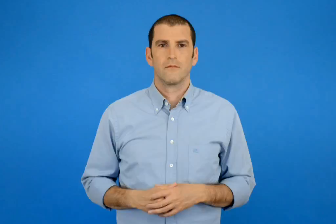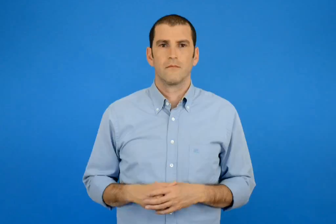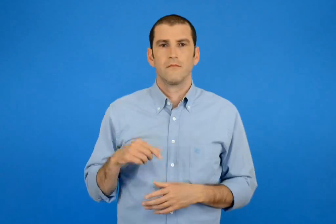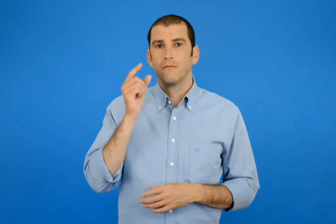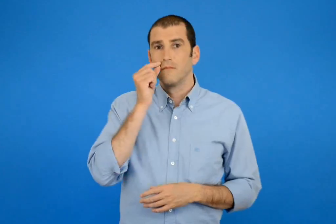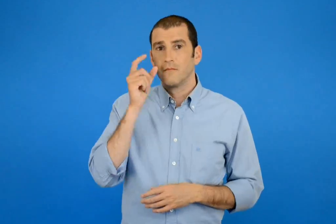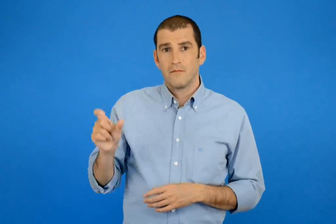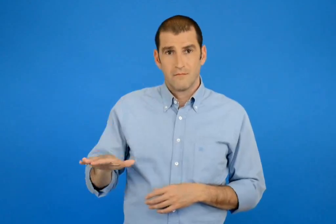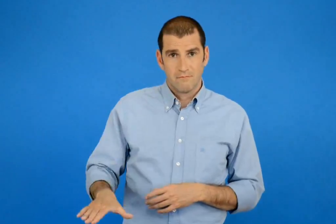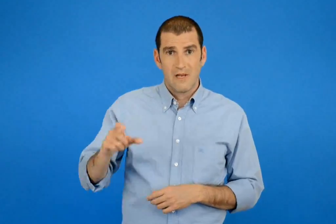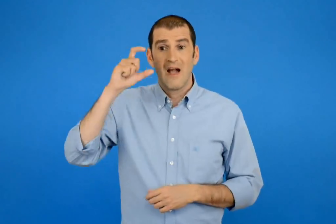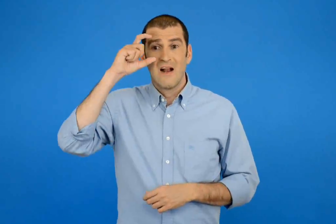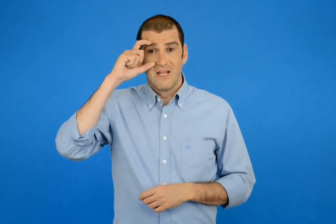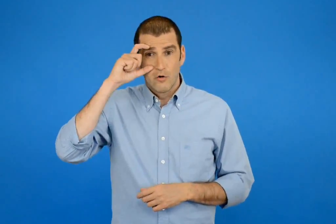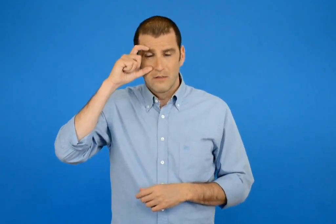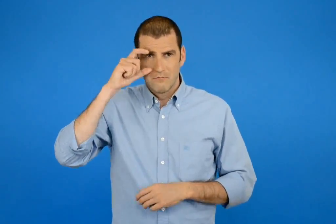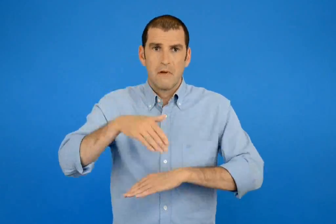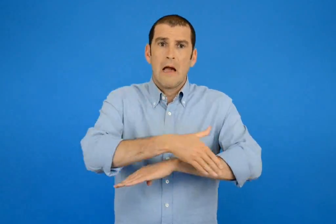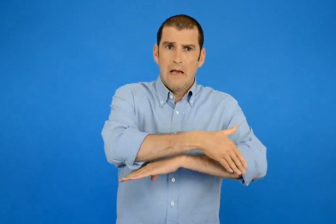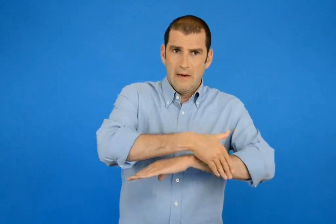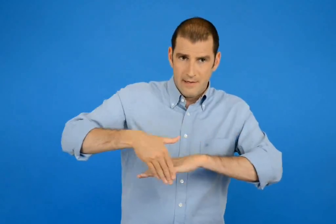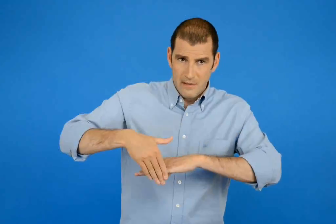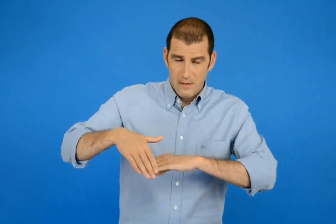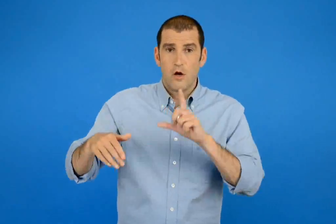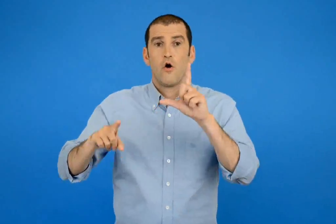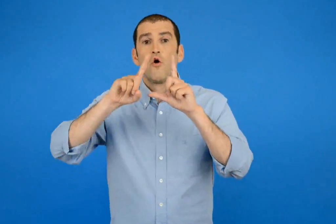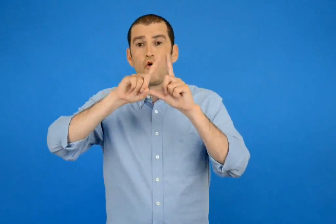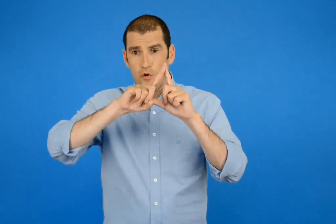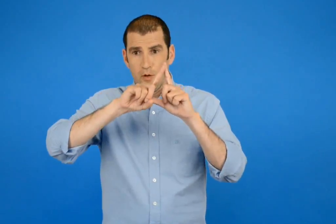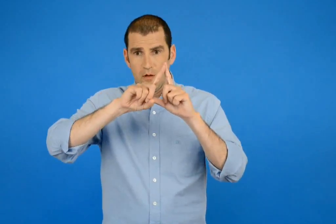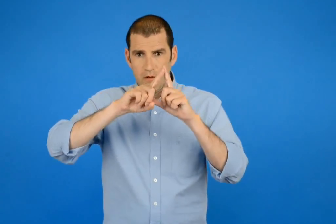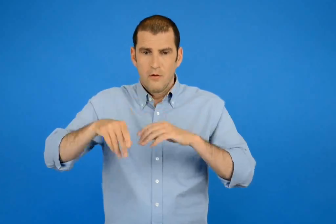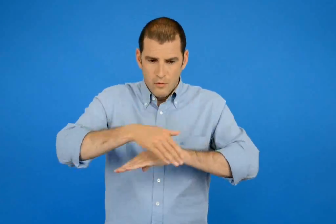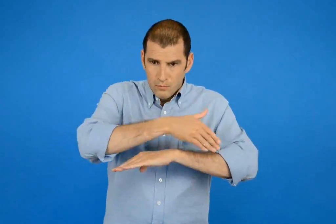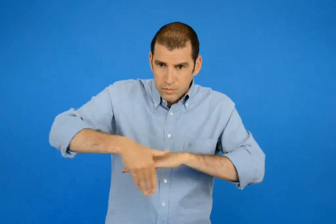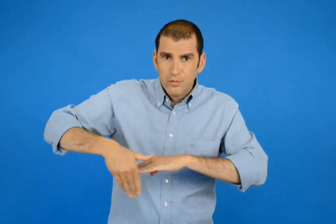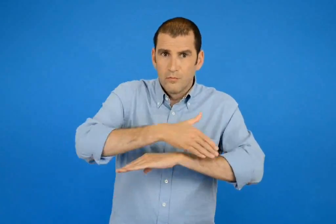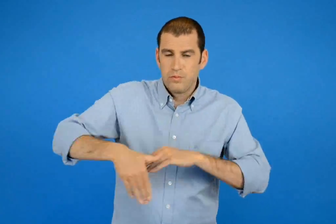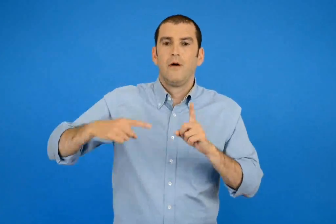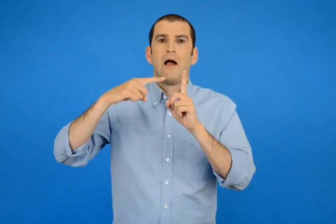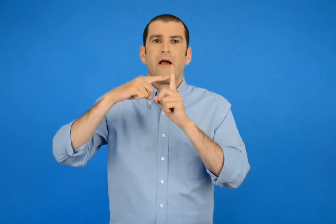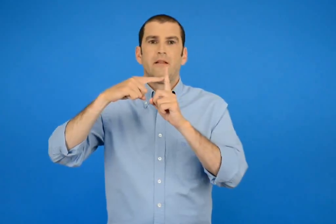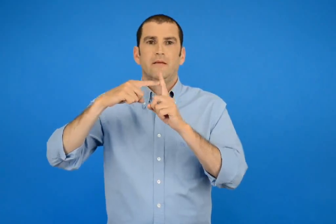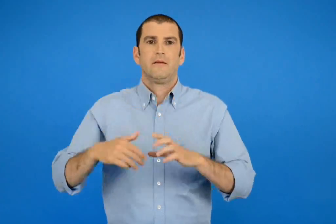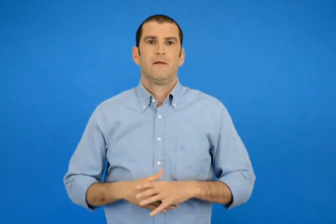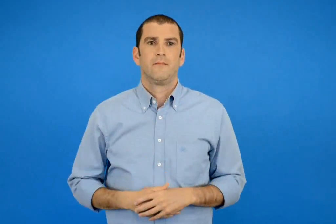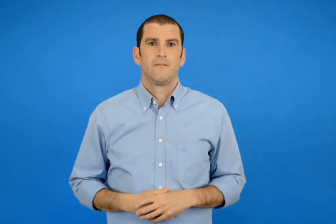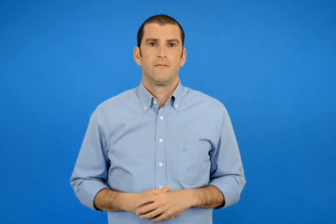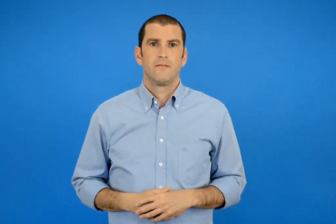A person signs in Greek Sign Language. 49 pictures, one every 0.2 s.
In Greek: ο νικόλας έφτιαξε με τον γνώμονα και τον χάρακα 2 κάθετες μεταξύ τους ευθείες
